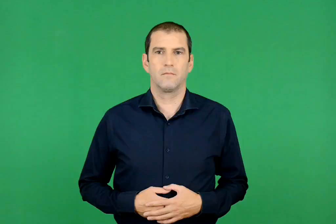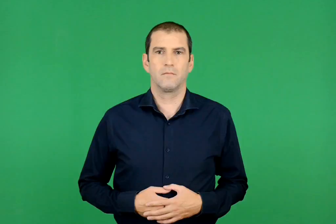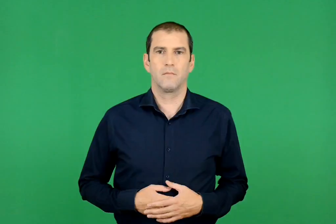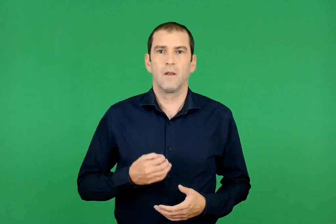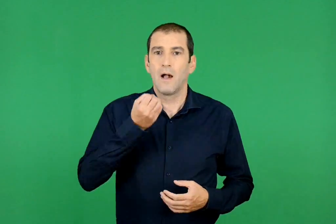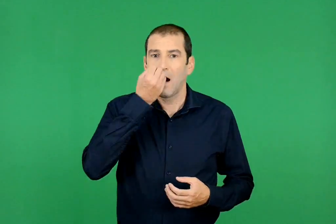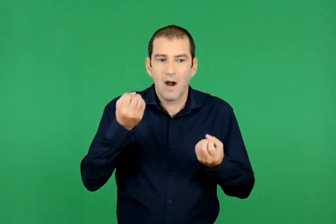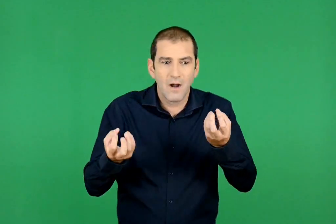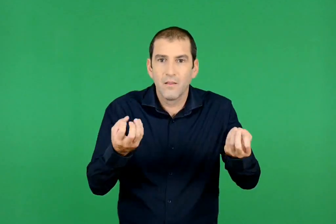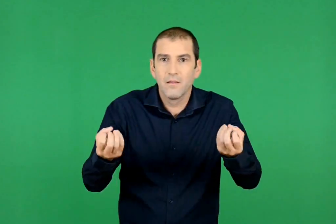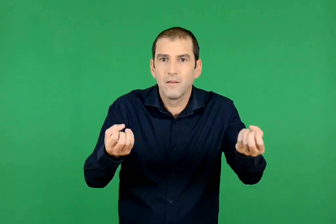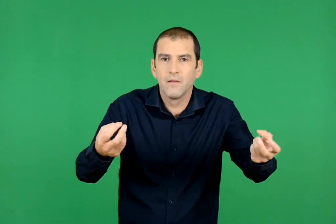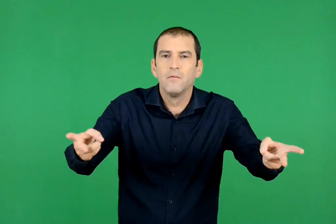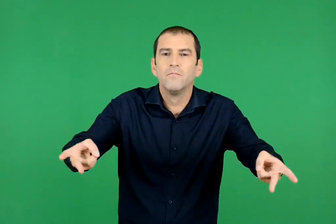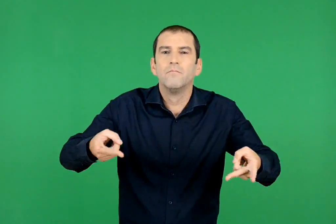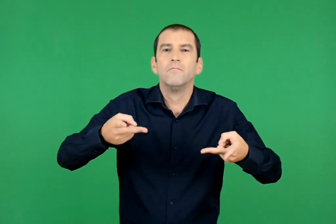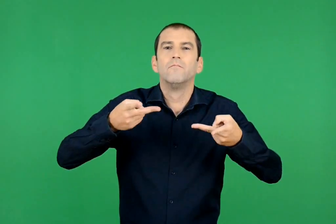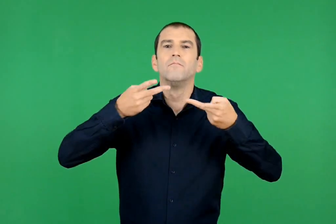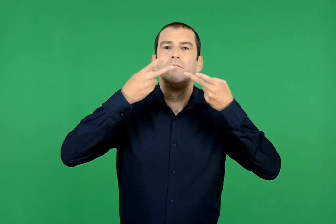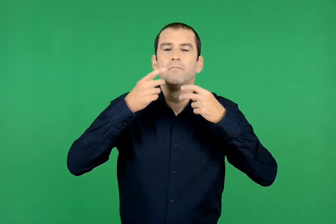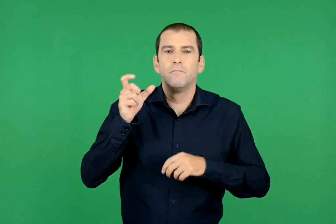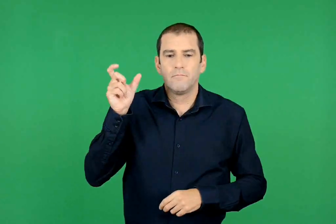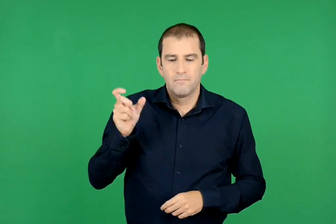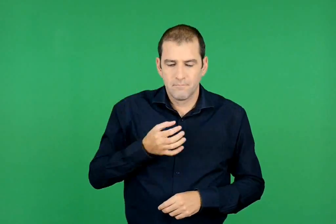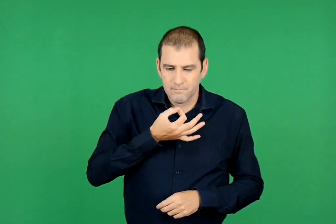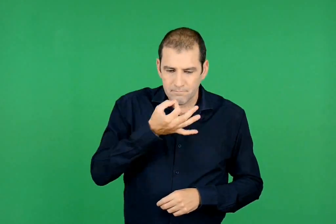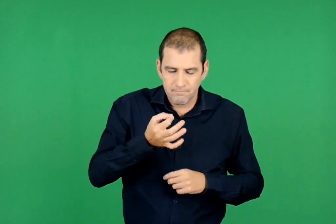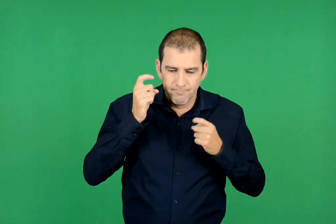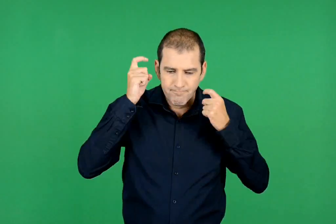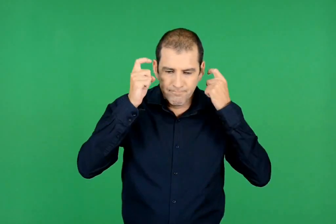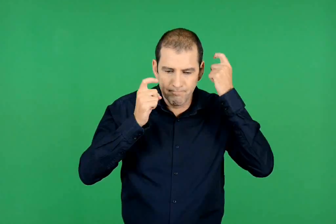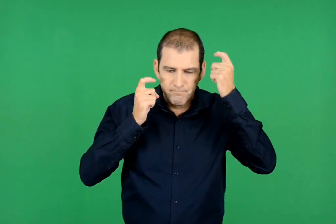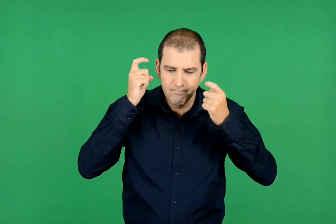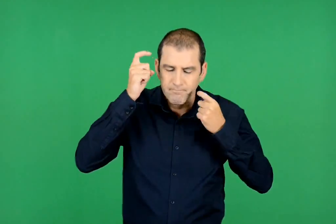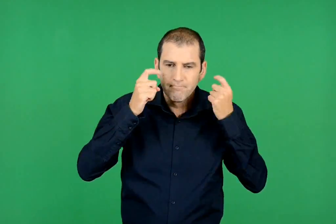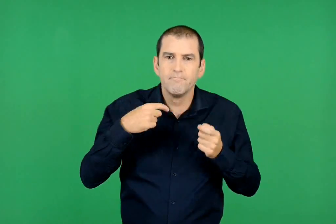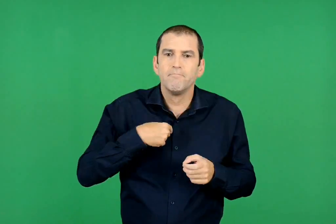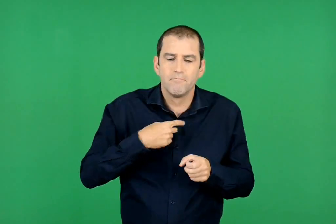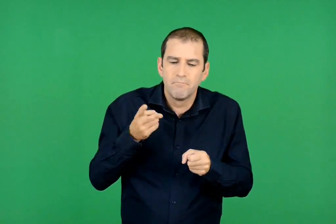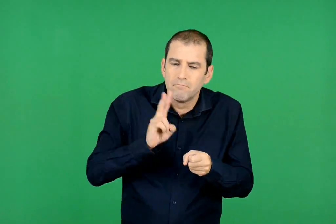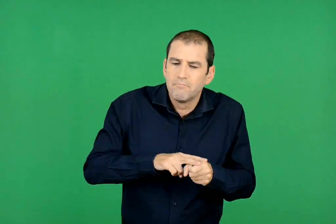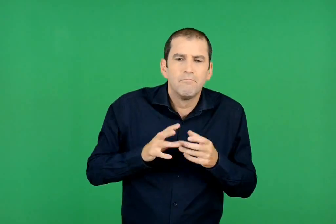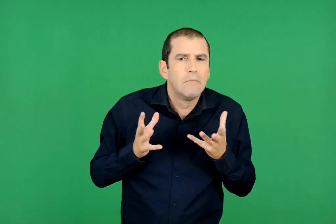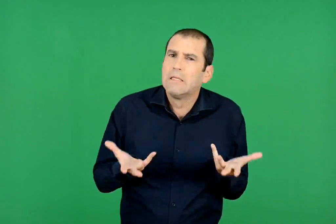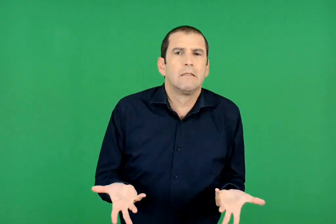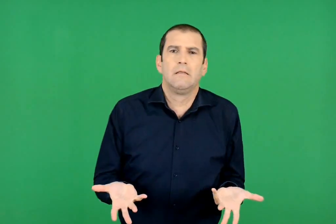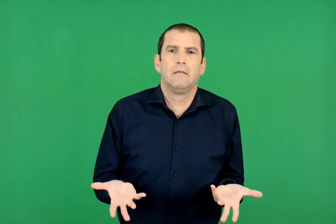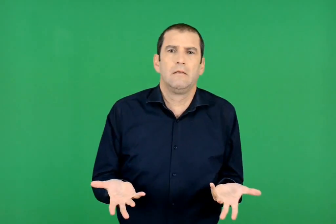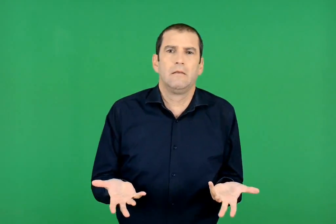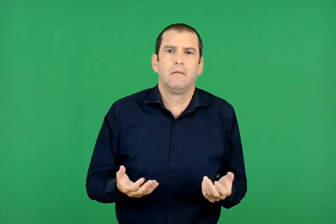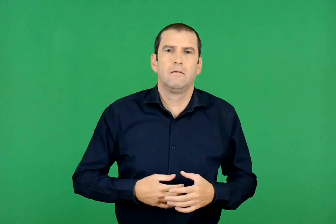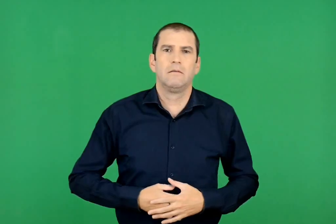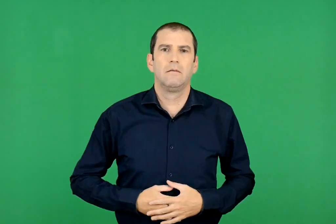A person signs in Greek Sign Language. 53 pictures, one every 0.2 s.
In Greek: τα άνθη ευωδούσαν. κι είπε απορώντας πώς να πεθάνω ;
